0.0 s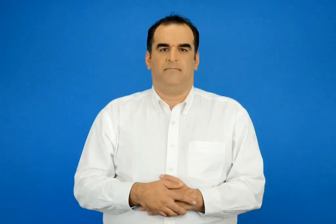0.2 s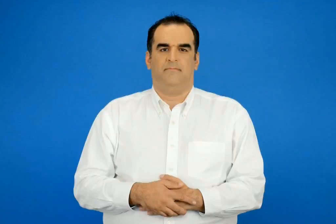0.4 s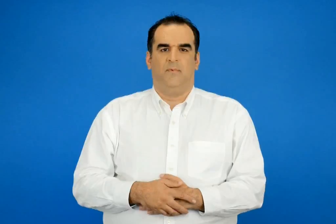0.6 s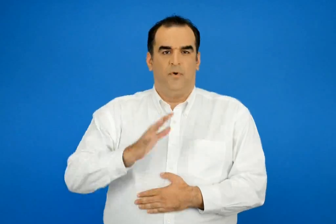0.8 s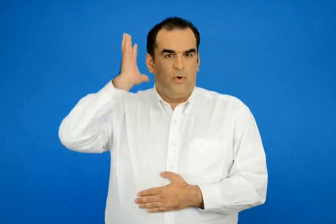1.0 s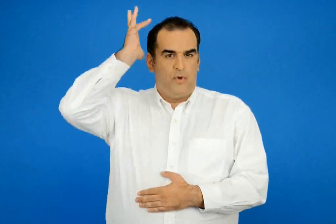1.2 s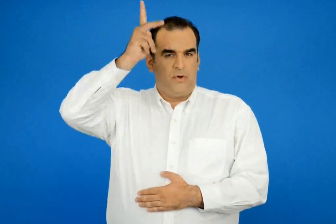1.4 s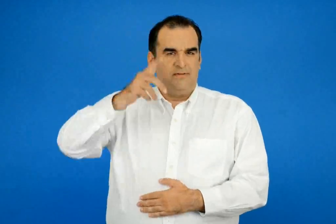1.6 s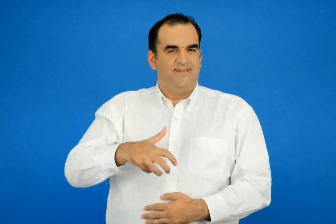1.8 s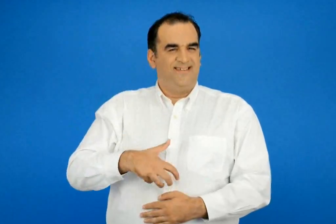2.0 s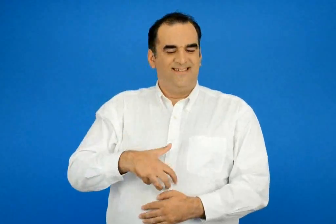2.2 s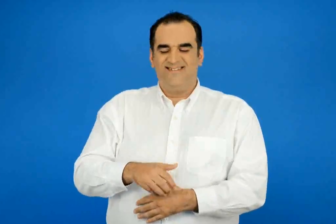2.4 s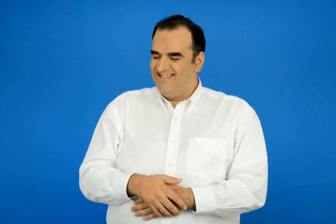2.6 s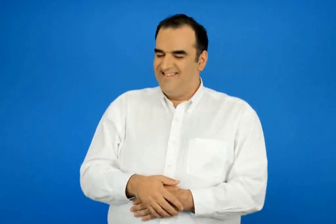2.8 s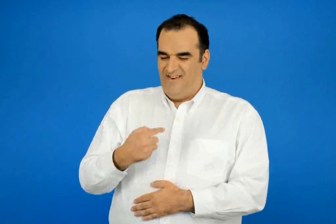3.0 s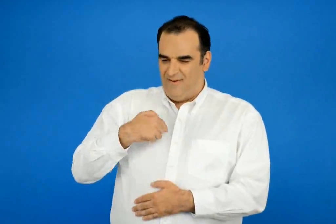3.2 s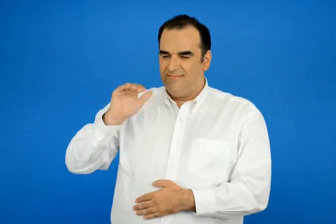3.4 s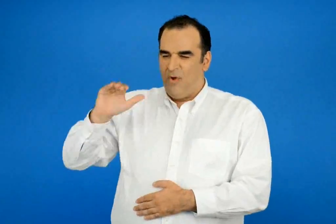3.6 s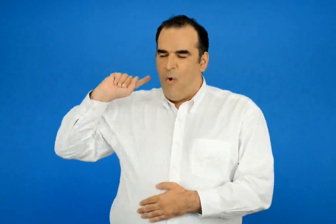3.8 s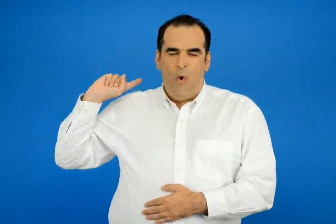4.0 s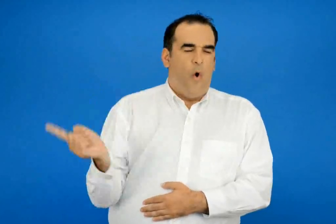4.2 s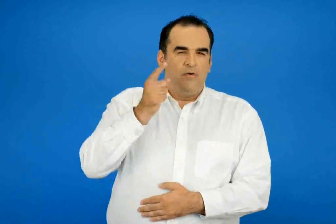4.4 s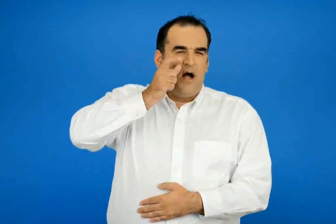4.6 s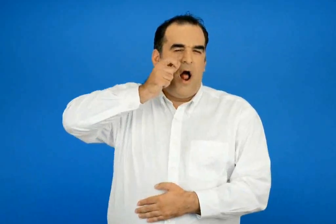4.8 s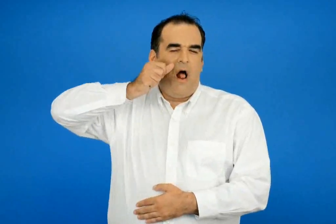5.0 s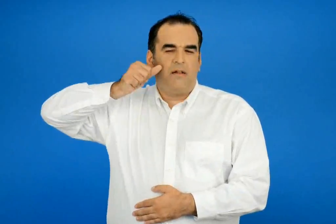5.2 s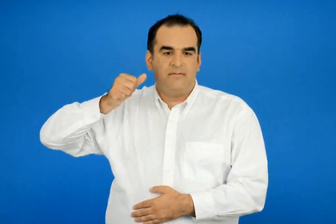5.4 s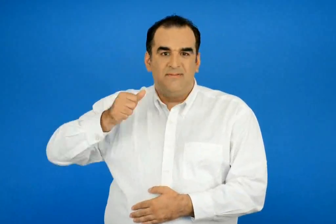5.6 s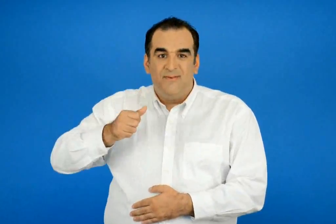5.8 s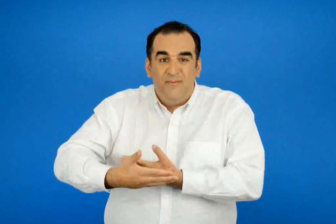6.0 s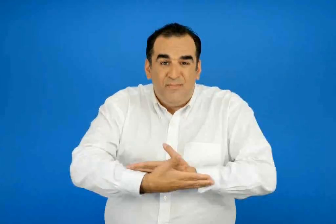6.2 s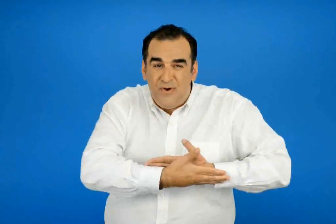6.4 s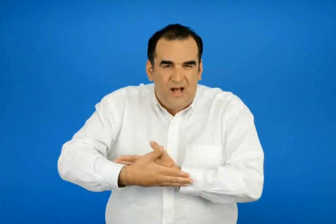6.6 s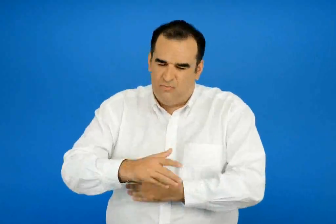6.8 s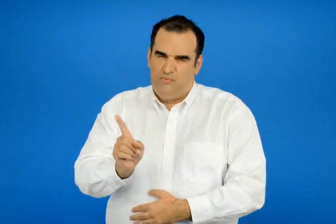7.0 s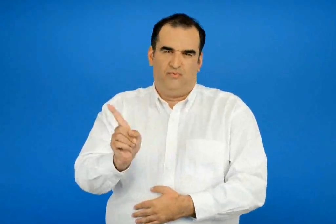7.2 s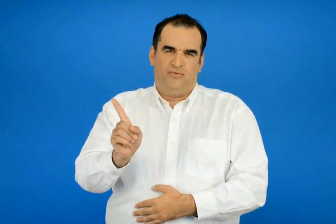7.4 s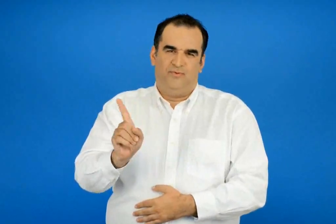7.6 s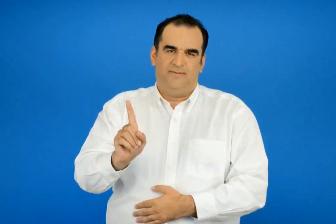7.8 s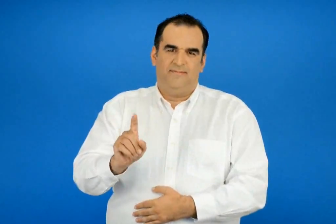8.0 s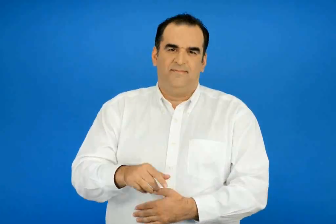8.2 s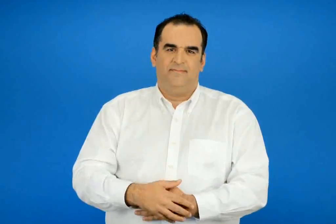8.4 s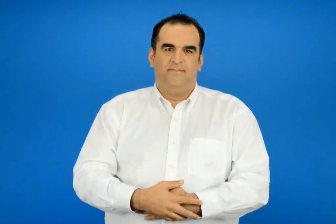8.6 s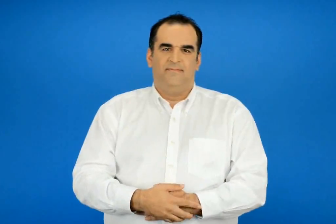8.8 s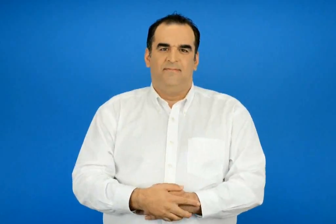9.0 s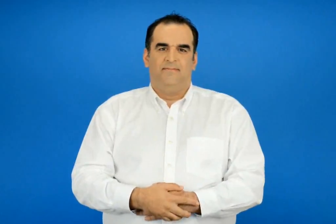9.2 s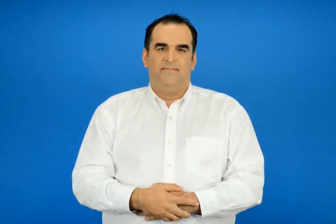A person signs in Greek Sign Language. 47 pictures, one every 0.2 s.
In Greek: εγώ ορέ κάλεσα τους άντρες είπε γελώντας ο κολοκοτρώνης όχι τα μωρά
